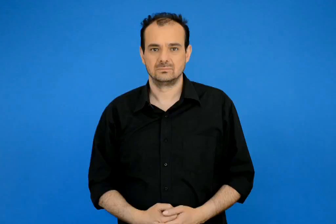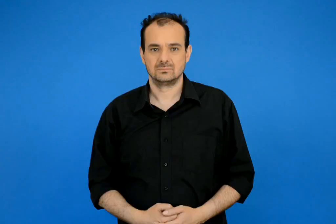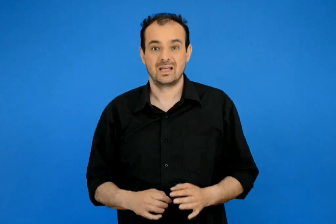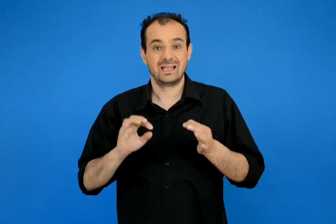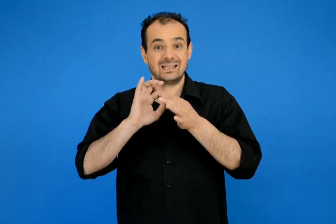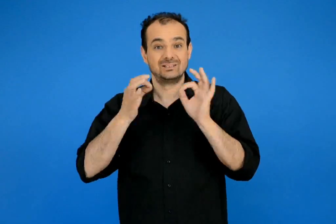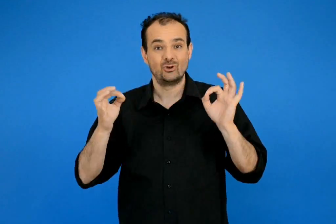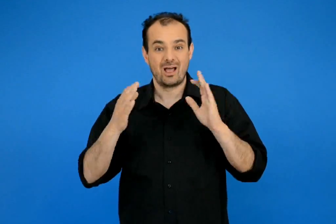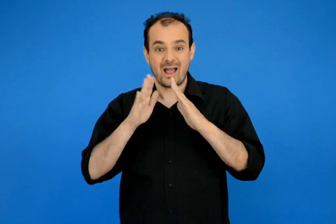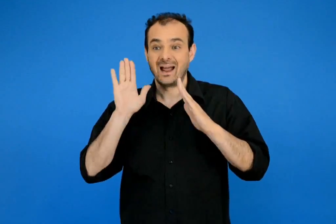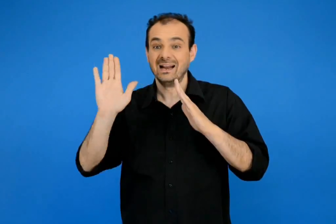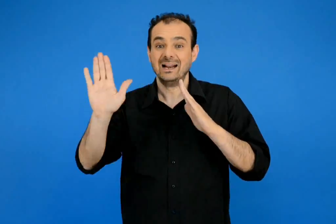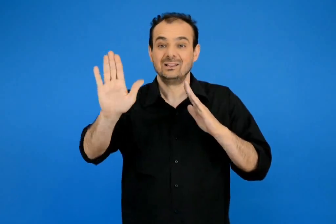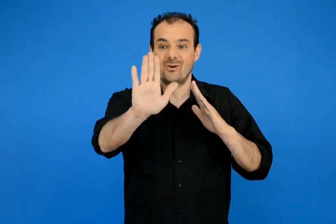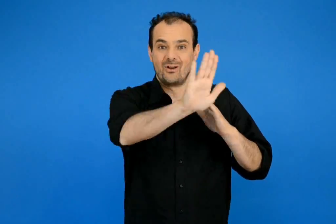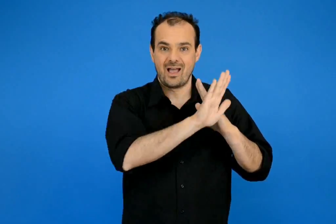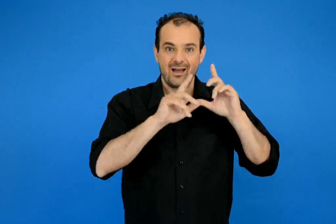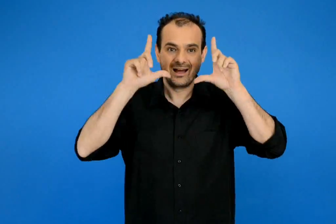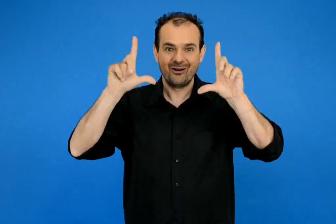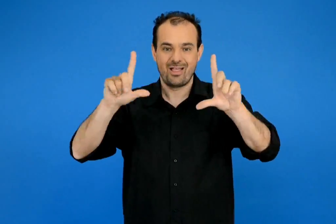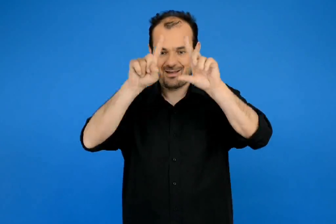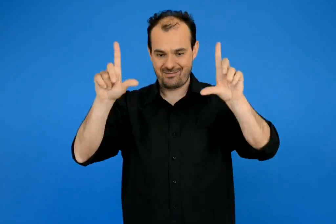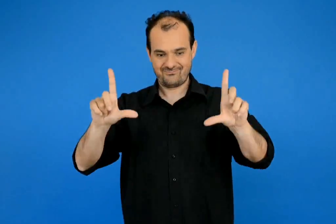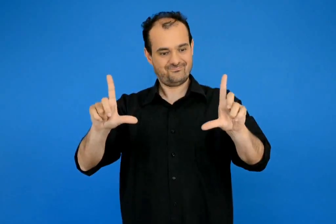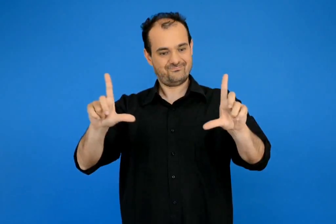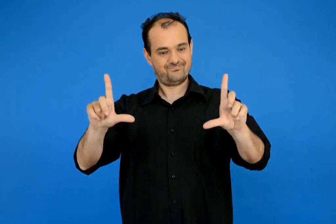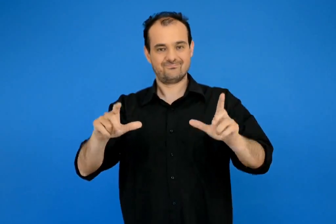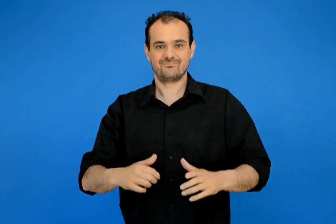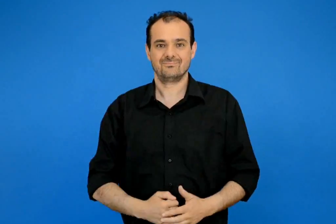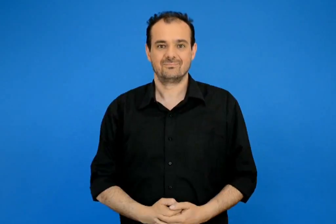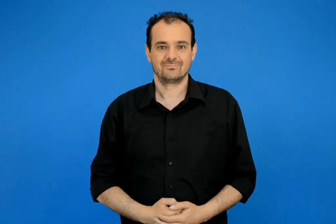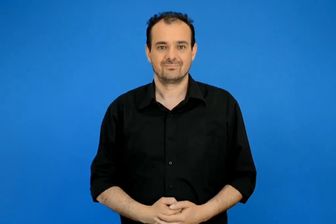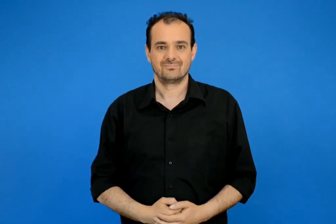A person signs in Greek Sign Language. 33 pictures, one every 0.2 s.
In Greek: η ιστορία της γειτονίας μας με εικόνες
